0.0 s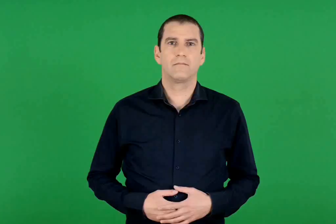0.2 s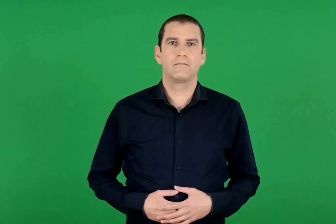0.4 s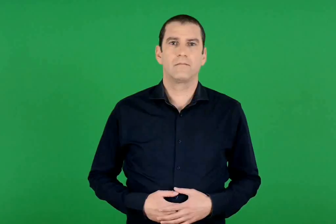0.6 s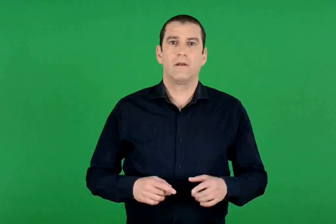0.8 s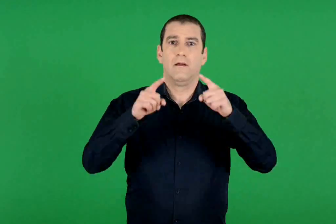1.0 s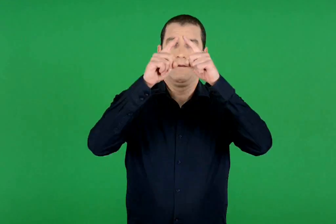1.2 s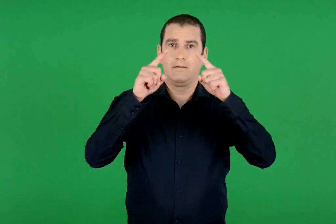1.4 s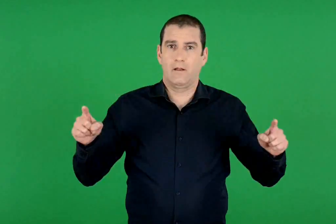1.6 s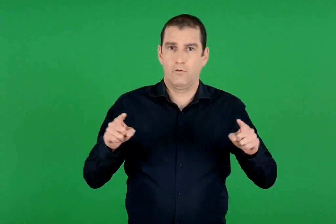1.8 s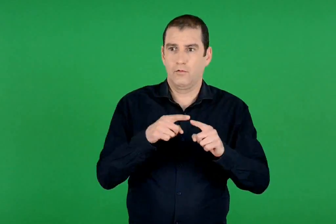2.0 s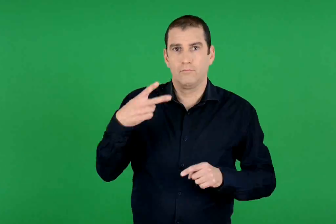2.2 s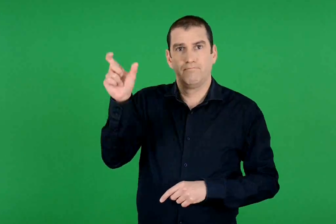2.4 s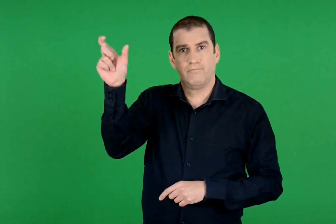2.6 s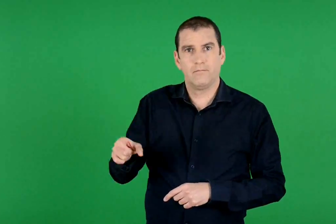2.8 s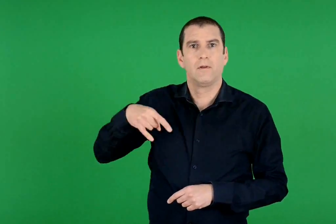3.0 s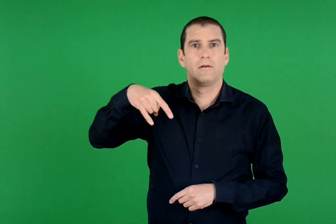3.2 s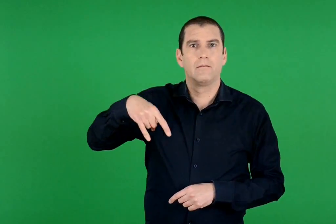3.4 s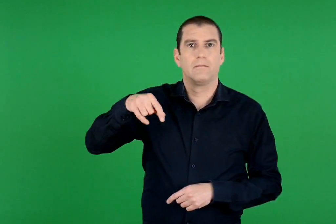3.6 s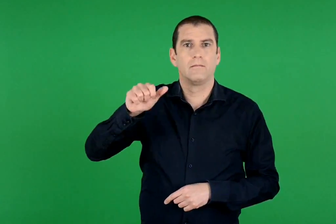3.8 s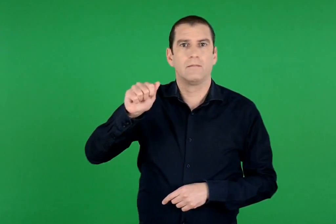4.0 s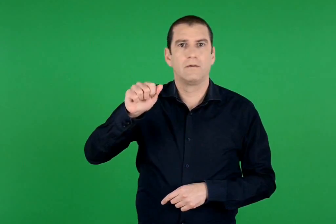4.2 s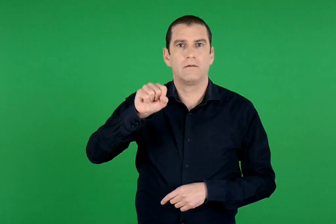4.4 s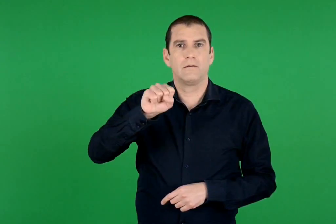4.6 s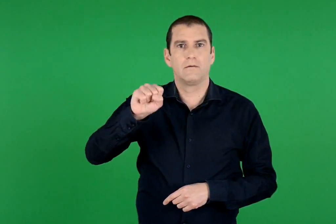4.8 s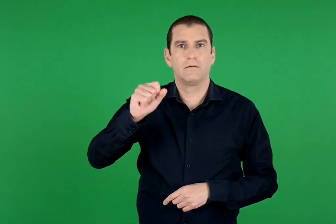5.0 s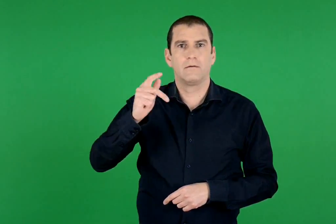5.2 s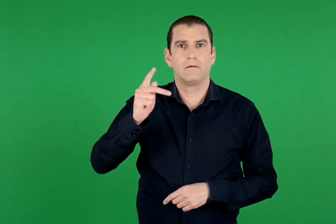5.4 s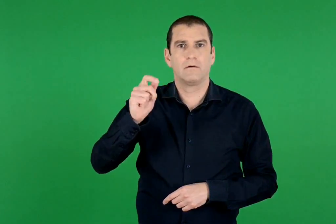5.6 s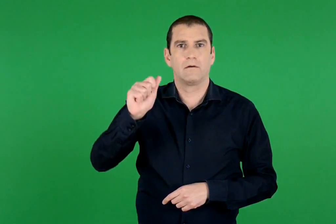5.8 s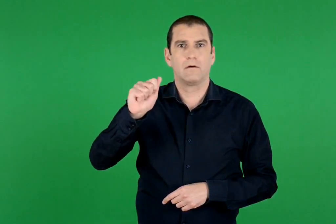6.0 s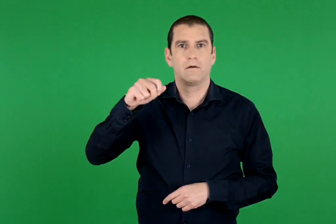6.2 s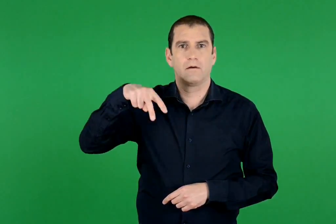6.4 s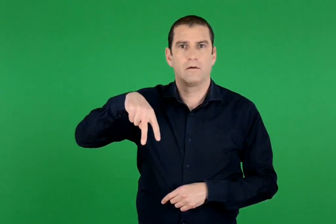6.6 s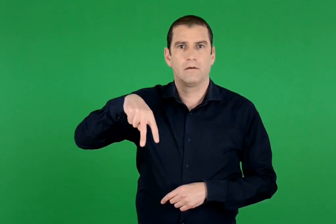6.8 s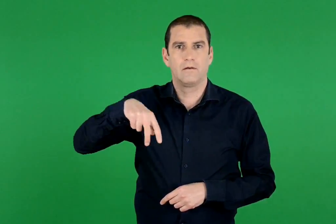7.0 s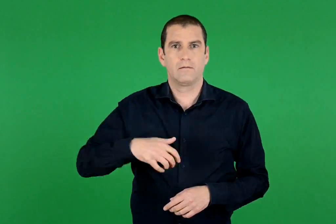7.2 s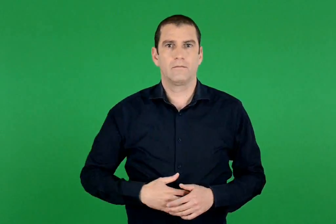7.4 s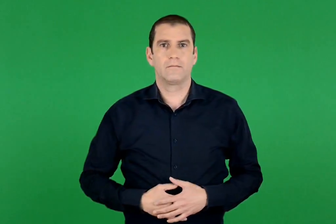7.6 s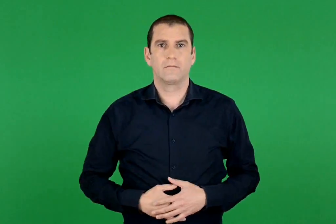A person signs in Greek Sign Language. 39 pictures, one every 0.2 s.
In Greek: το τρίγωνο του πασκάλ
